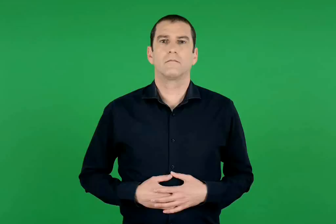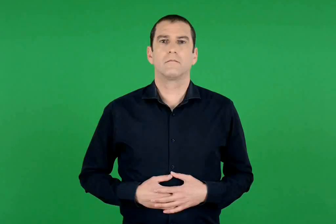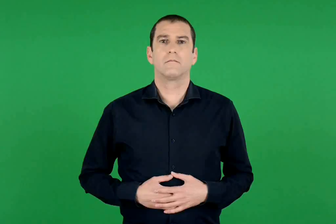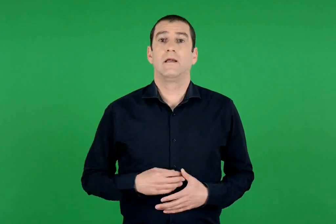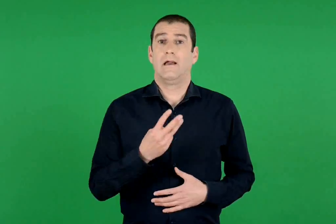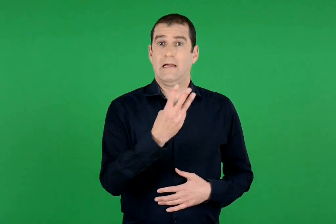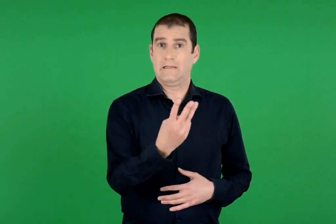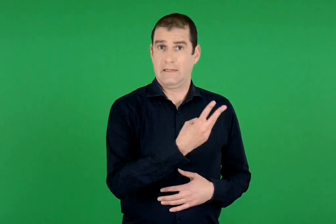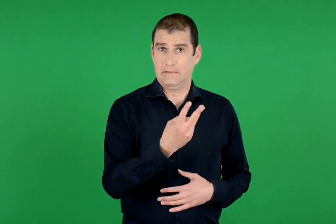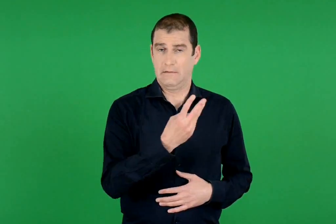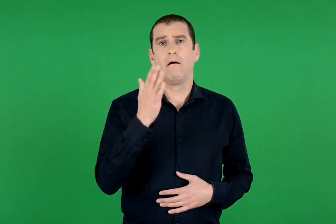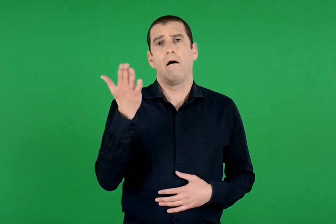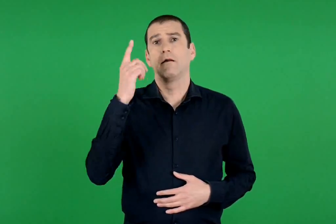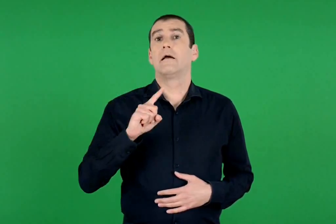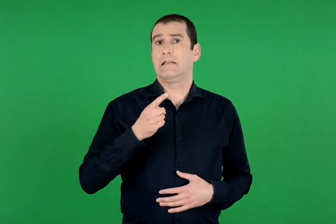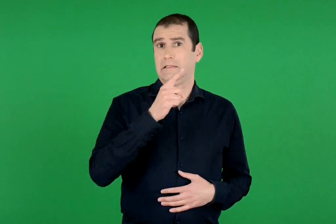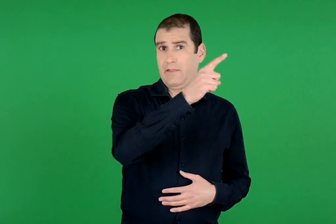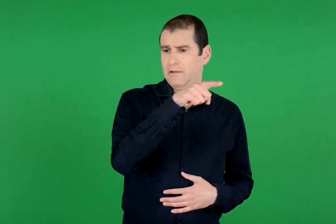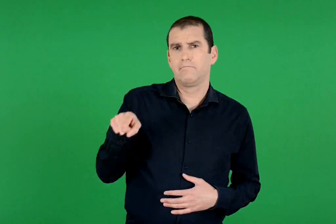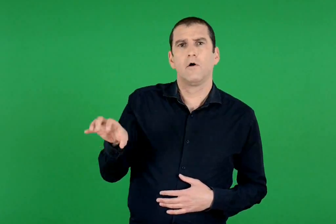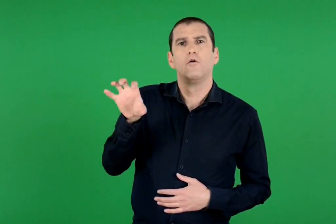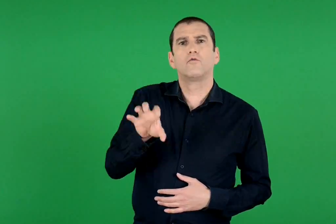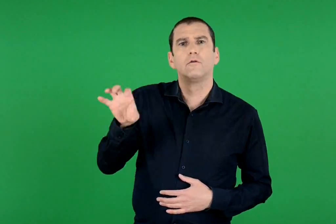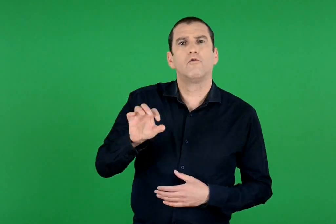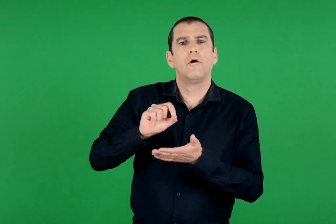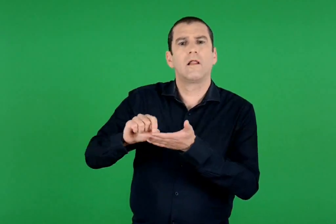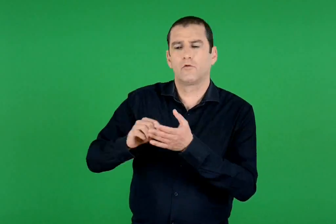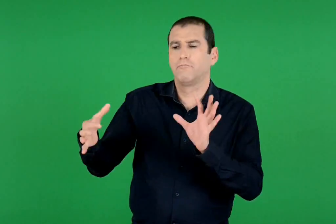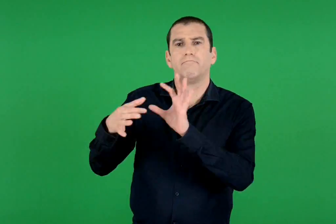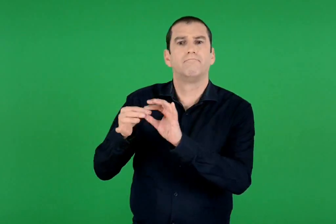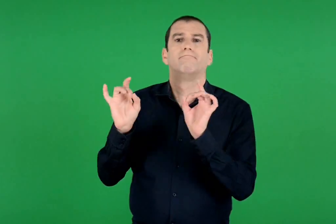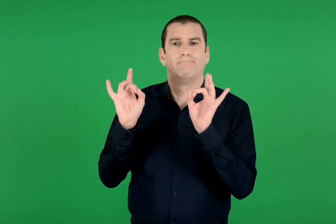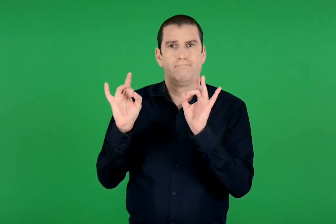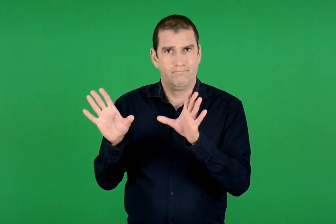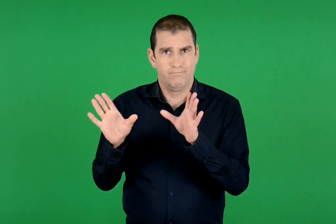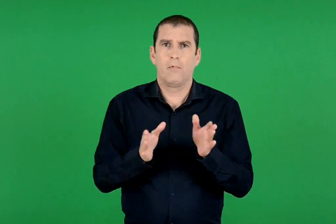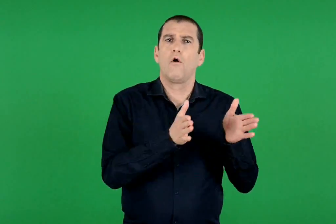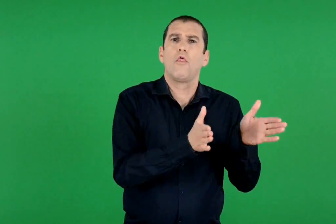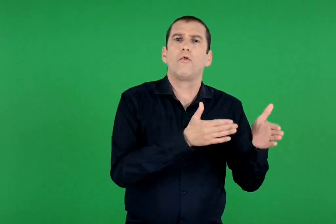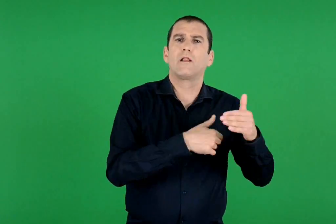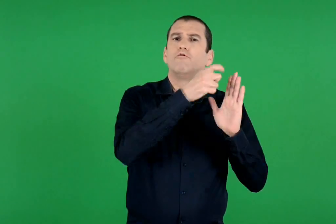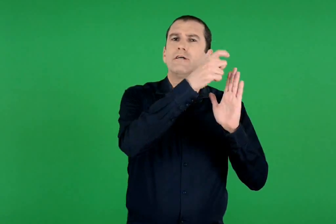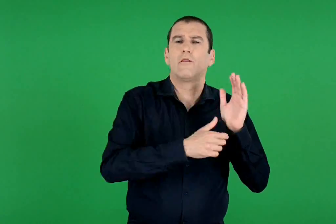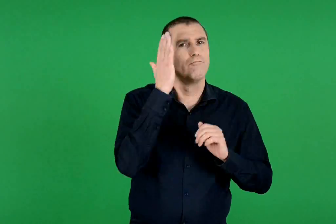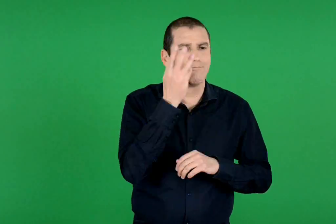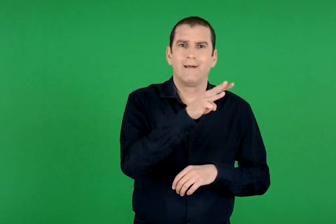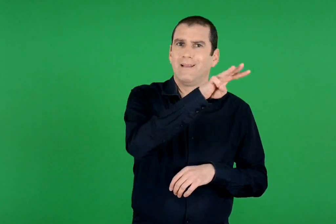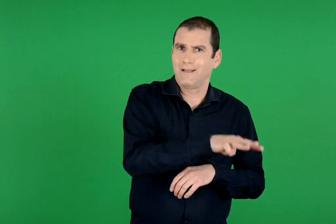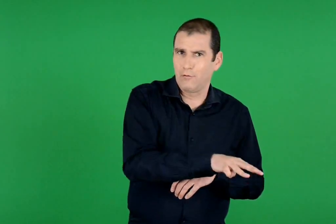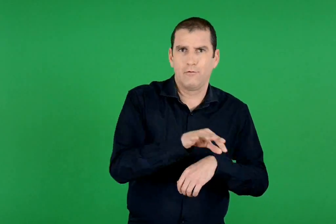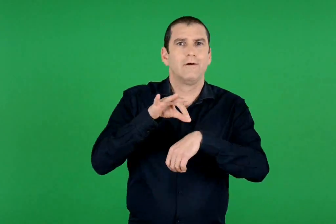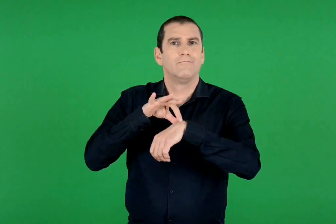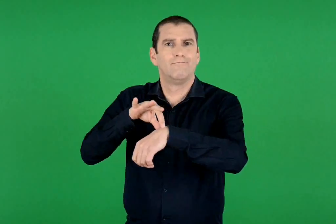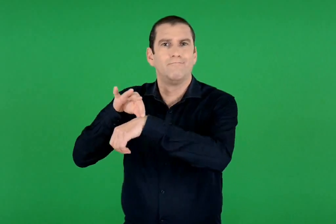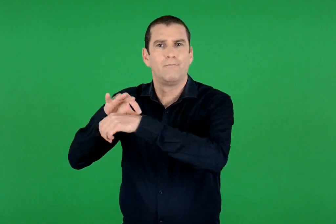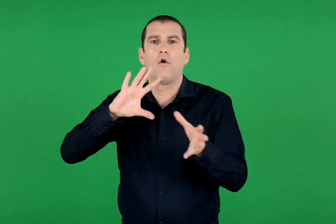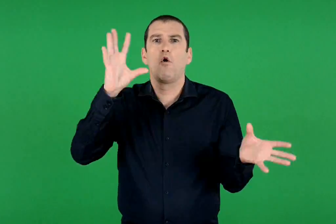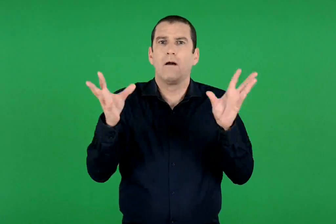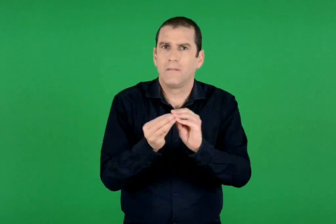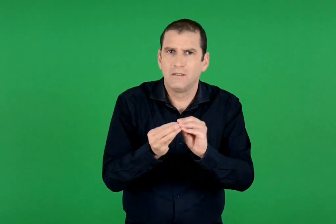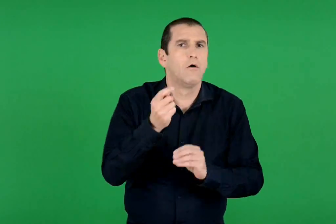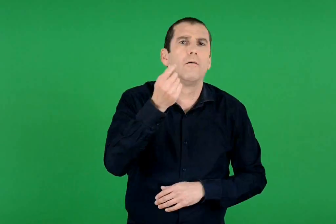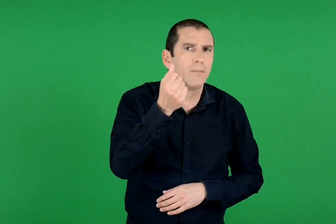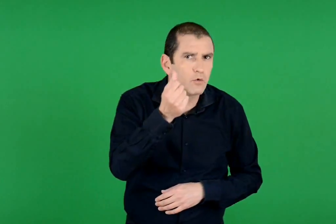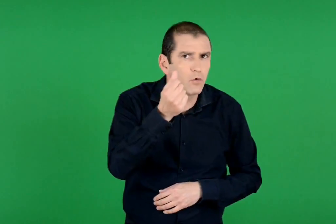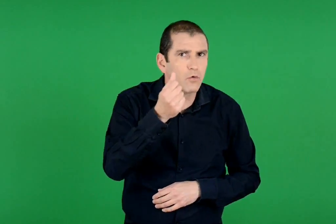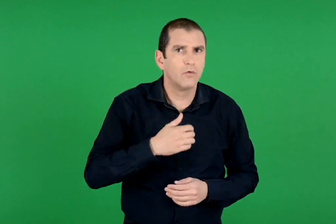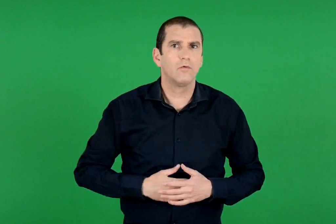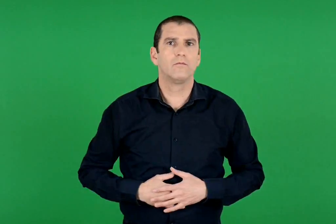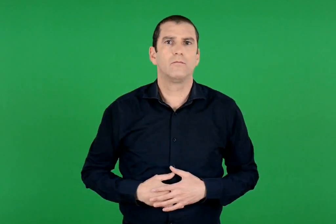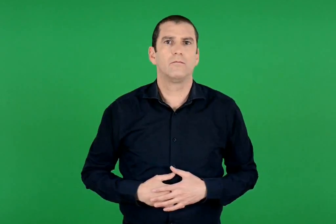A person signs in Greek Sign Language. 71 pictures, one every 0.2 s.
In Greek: πόσο θα στοιχίσουν το ξενοδοχείο με τρίκλινο δωμάτιο και οι ξεναγήσεις για τους τρεις τους , αν ταξιδέψουν χωρίς μεσολάβηση τουριστικού γραφείου ;
